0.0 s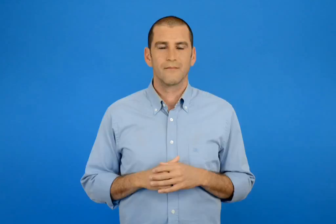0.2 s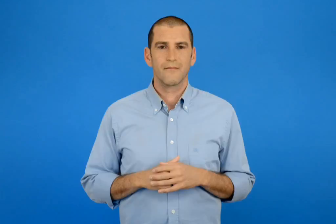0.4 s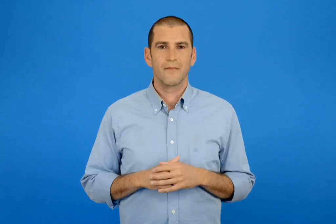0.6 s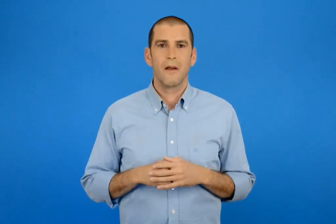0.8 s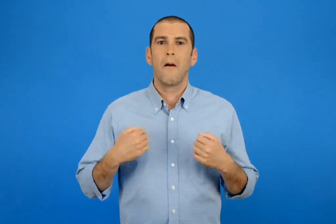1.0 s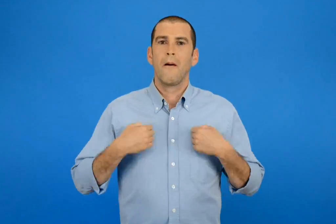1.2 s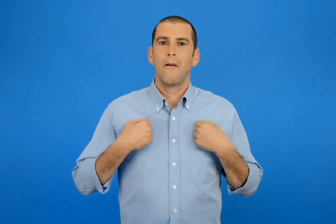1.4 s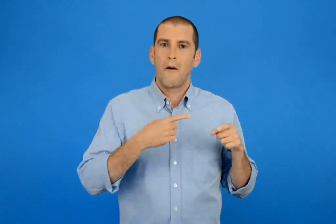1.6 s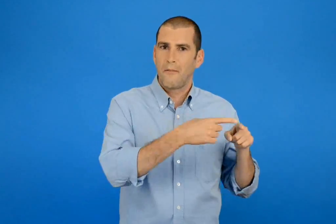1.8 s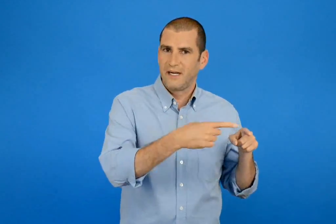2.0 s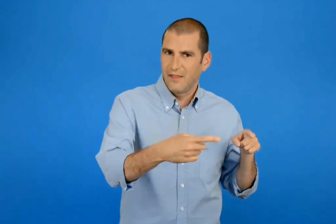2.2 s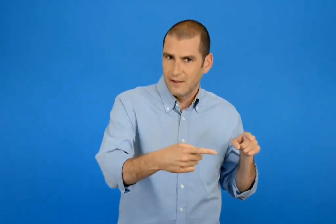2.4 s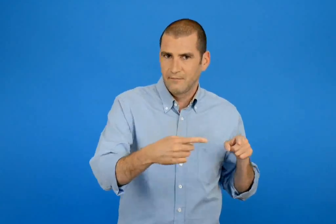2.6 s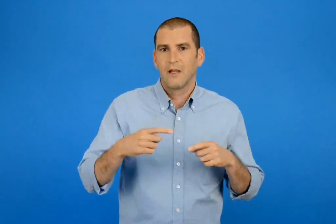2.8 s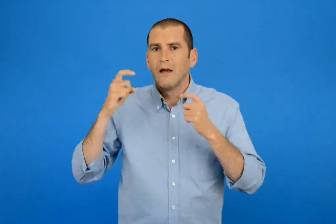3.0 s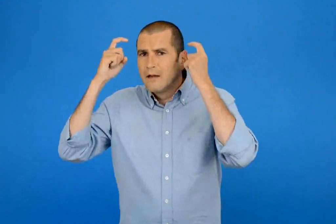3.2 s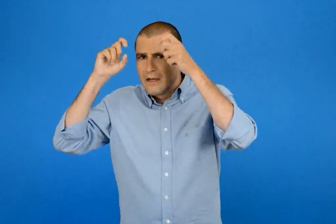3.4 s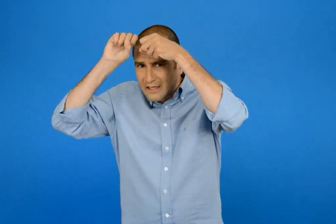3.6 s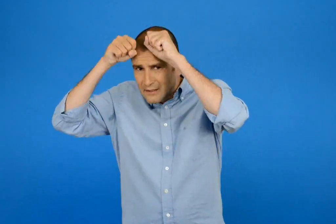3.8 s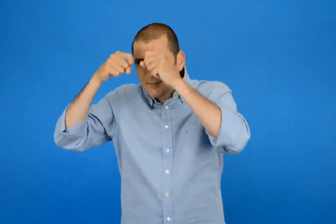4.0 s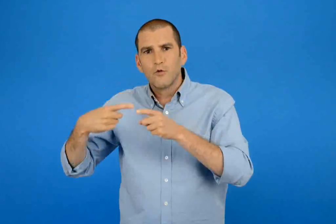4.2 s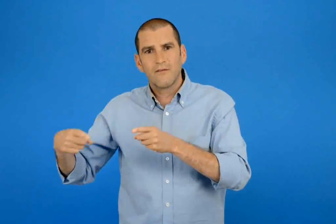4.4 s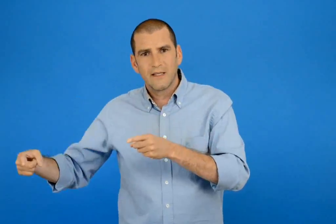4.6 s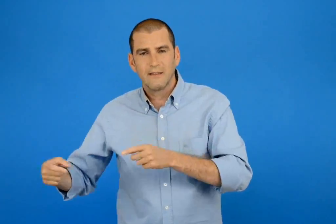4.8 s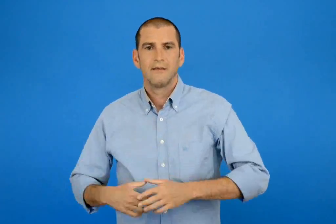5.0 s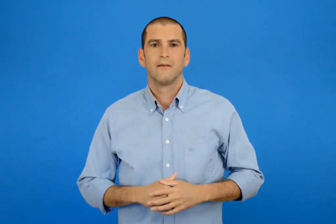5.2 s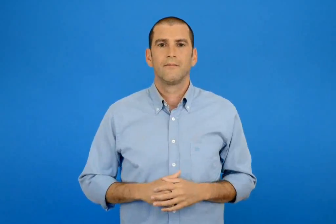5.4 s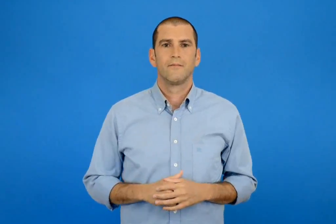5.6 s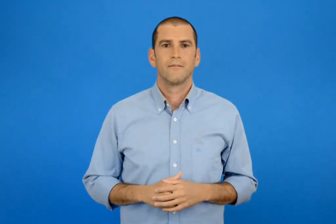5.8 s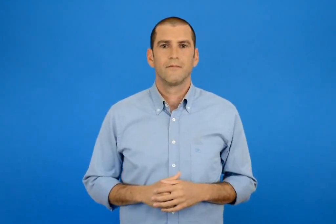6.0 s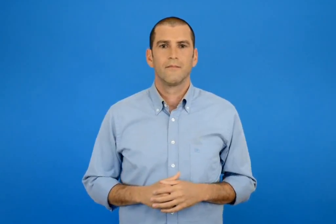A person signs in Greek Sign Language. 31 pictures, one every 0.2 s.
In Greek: παιχνίδια και σπαζοκεφαλιές
